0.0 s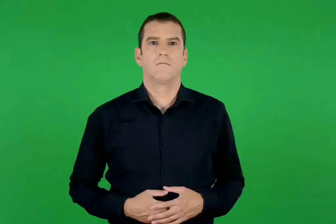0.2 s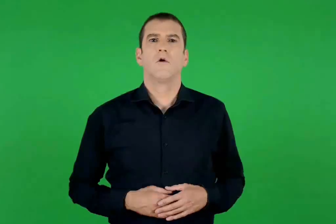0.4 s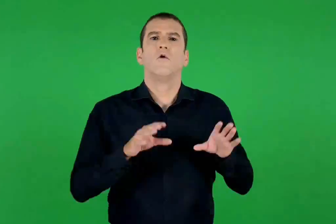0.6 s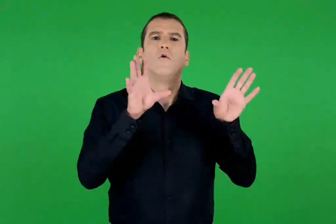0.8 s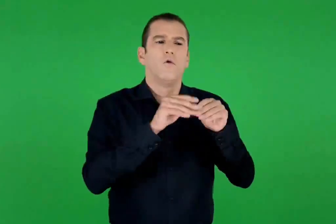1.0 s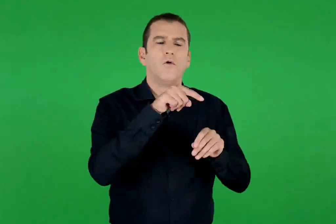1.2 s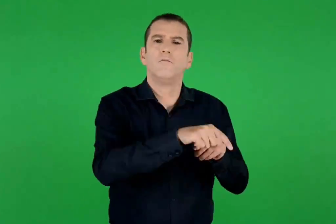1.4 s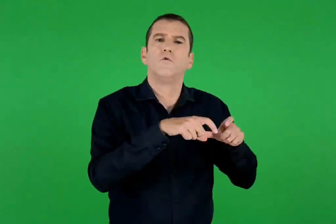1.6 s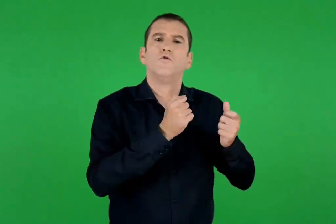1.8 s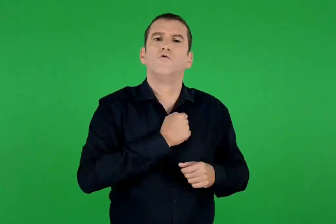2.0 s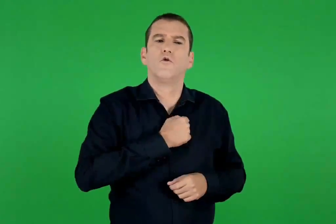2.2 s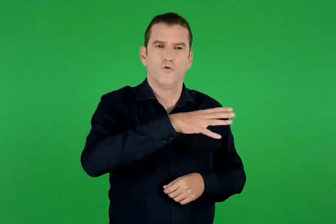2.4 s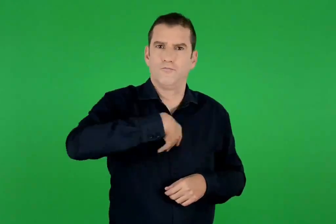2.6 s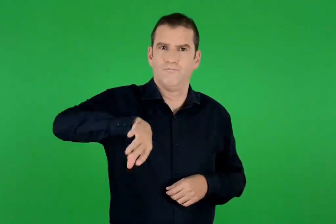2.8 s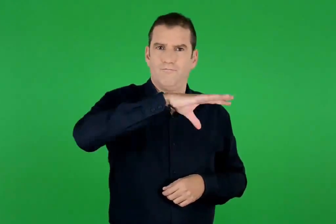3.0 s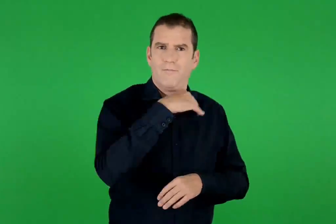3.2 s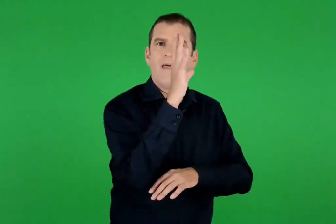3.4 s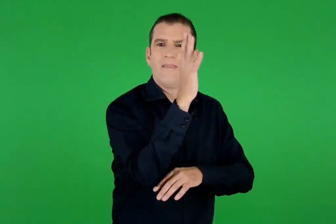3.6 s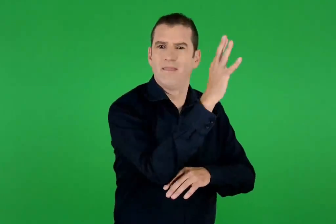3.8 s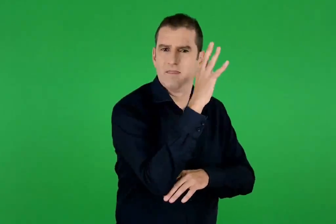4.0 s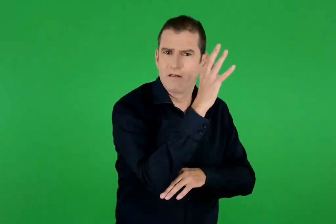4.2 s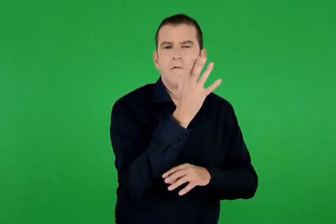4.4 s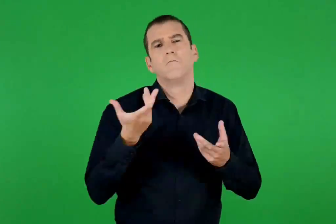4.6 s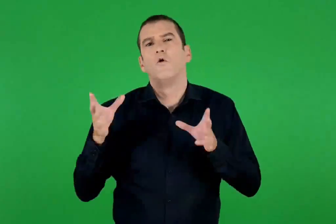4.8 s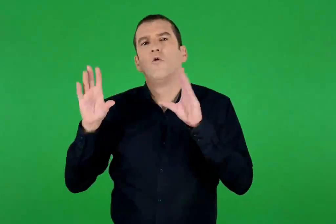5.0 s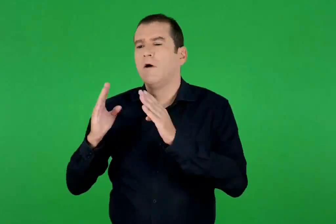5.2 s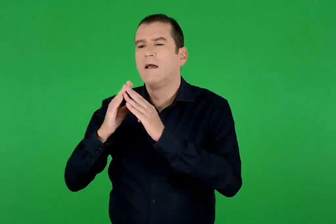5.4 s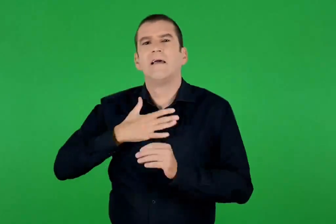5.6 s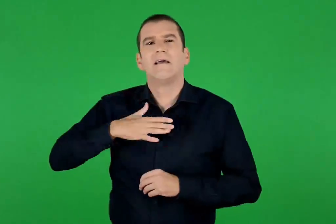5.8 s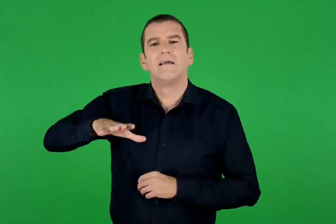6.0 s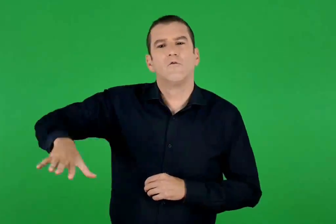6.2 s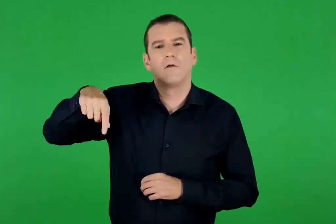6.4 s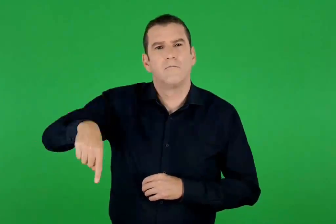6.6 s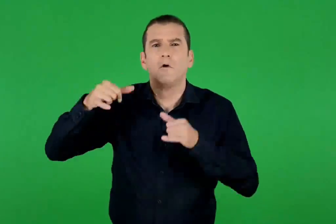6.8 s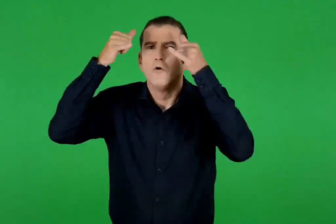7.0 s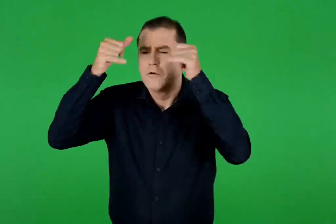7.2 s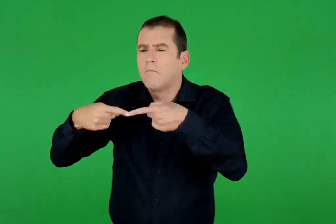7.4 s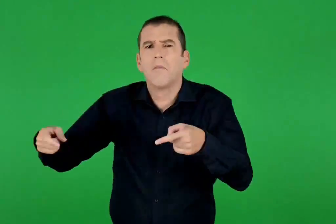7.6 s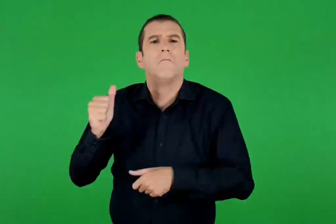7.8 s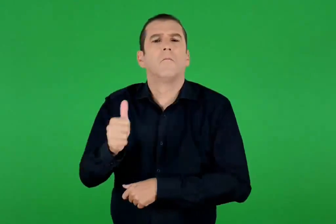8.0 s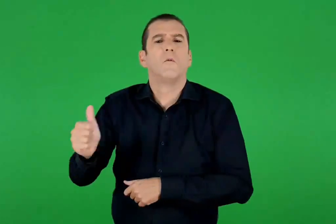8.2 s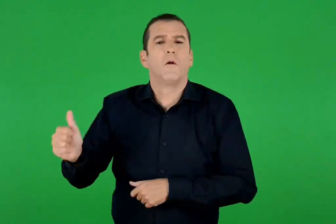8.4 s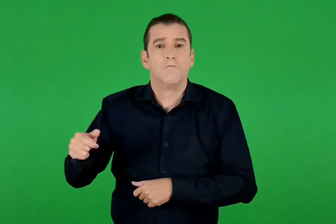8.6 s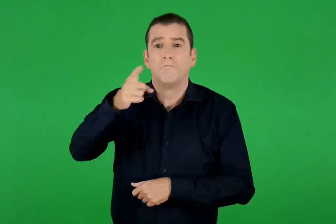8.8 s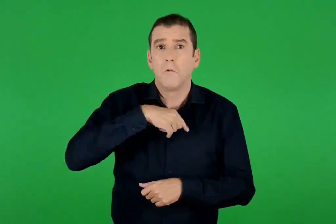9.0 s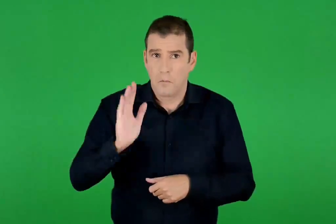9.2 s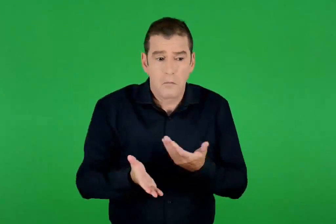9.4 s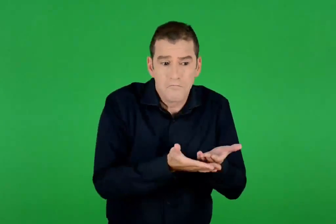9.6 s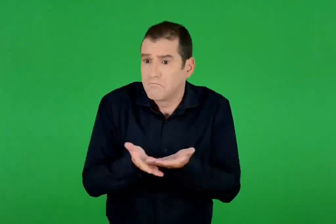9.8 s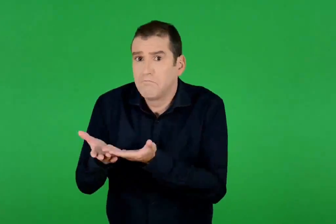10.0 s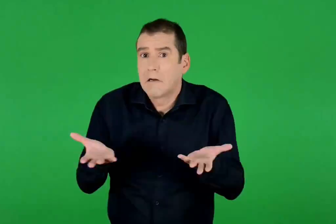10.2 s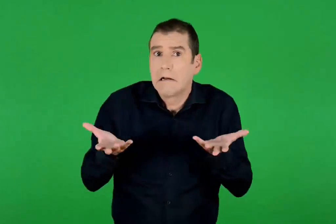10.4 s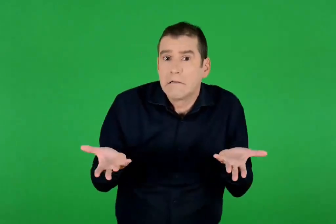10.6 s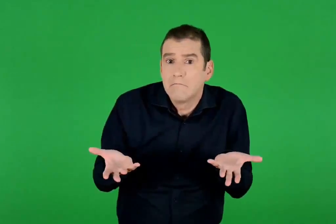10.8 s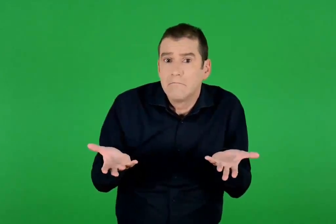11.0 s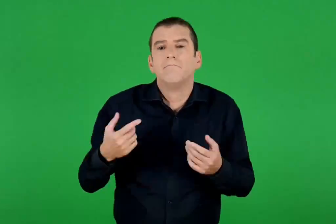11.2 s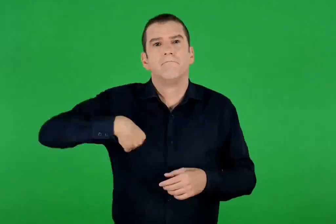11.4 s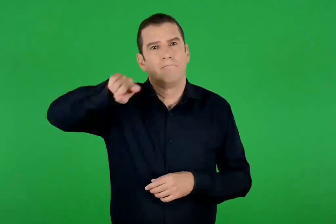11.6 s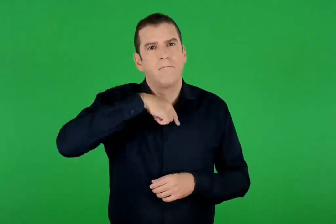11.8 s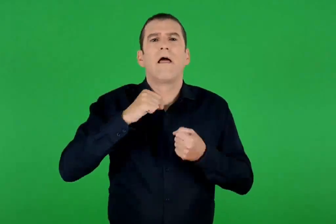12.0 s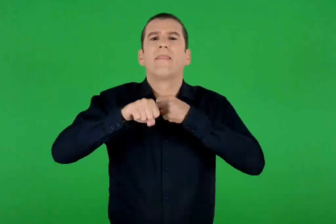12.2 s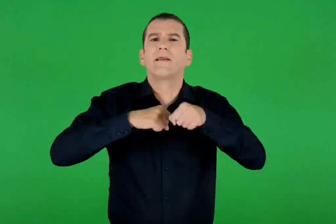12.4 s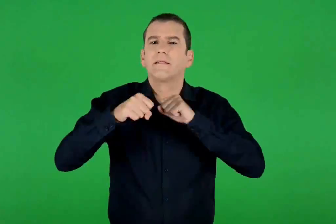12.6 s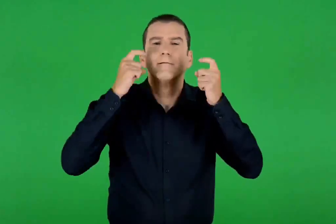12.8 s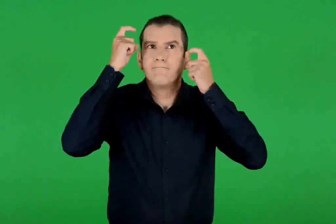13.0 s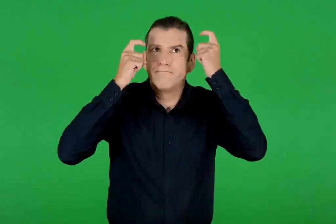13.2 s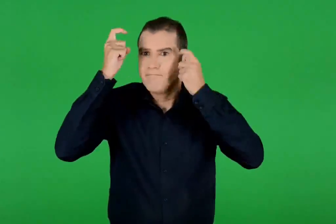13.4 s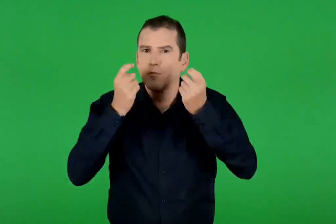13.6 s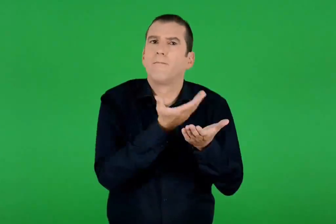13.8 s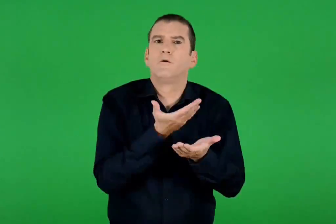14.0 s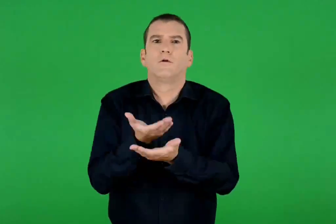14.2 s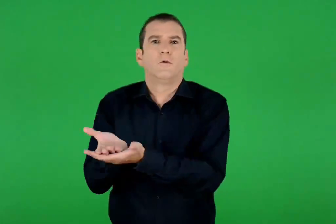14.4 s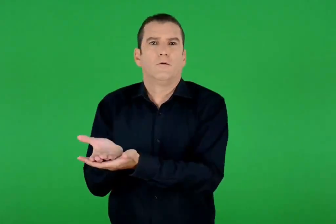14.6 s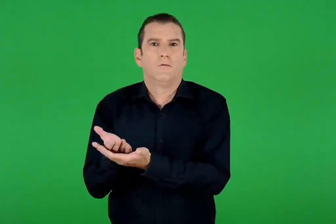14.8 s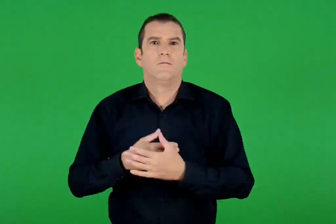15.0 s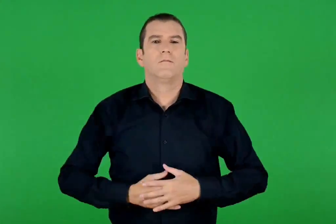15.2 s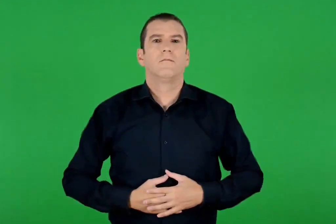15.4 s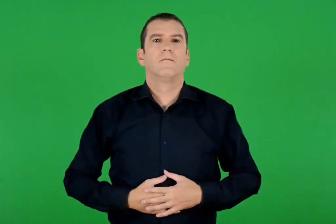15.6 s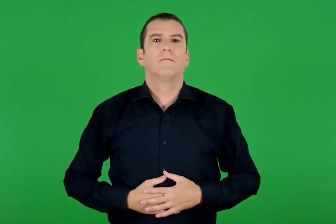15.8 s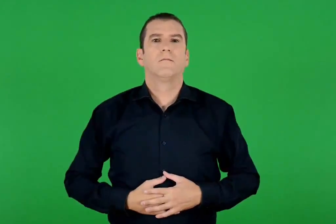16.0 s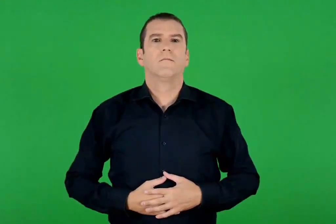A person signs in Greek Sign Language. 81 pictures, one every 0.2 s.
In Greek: θα μπορούσαμε να κάνουμε κάτι για τα δέντρα του σχολείου μας ή για τα αδέσποτα της γειτονιάς μας ; σκεφτόμαστε και προτείνουμε δράσεις
